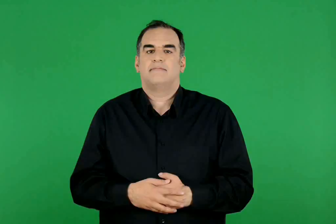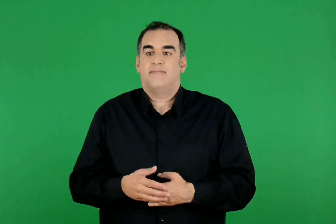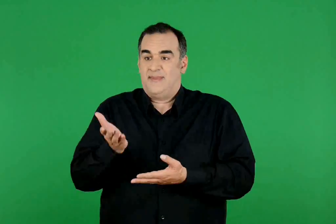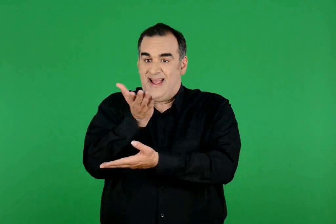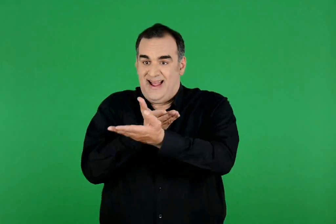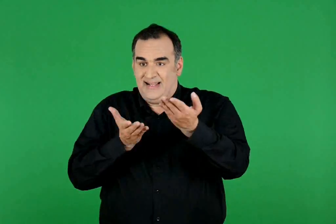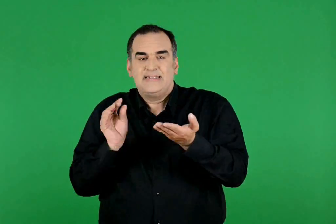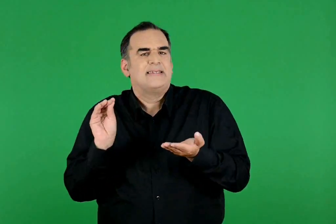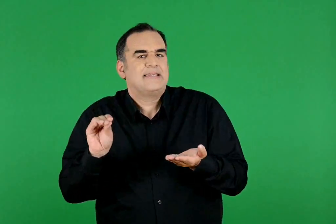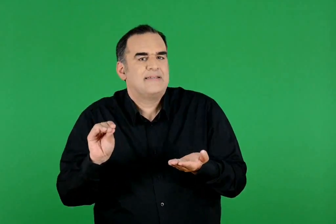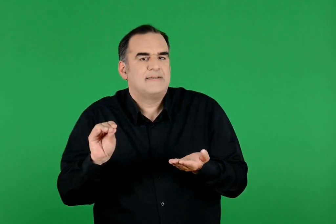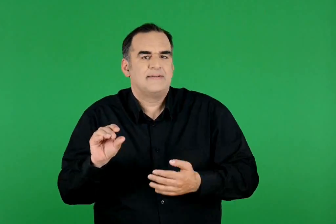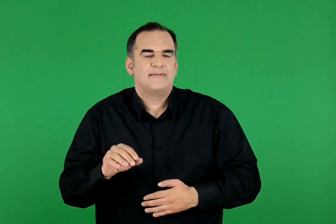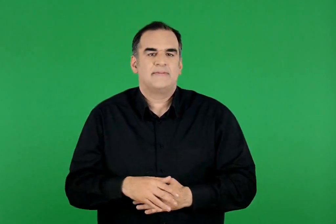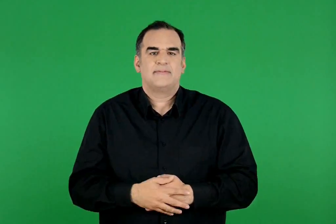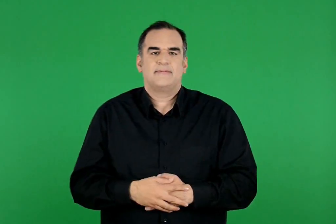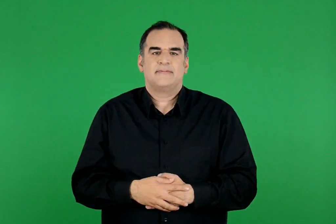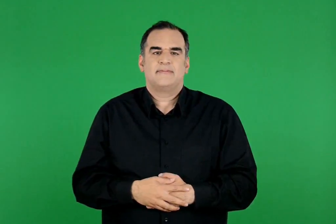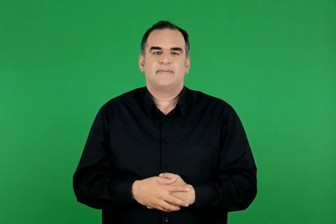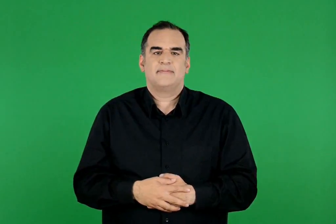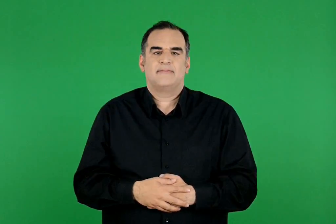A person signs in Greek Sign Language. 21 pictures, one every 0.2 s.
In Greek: μπορούμε να τα αντικαταστήσουμε με
